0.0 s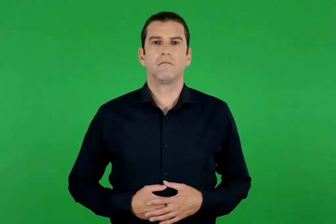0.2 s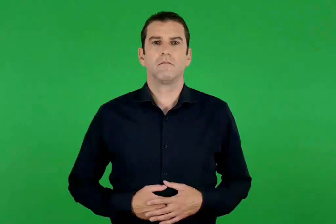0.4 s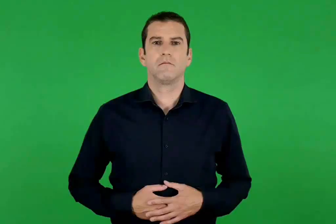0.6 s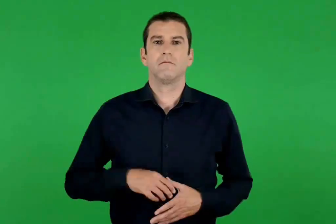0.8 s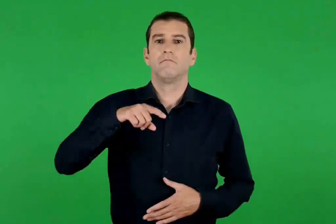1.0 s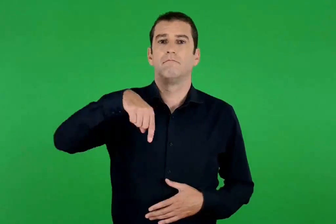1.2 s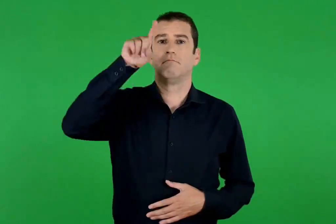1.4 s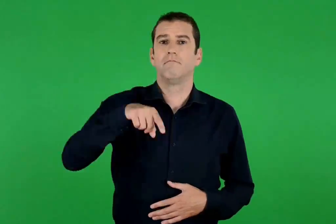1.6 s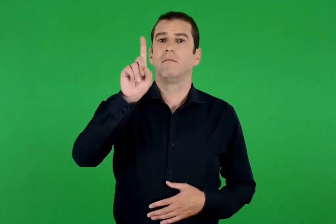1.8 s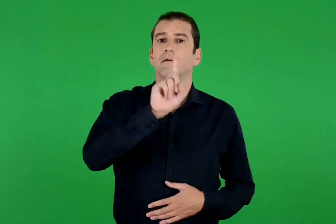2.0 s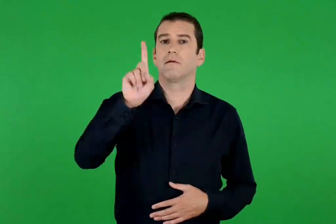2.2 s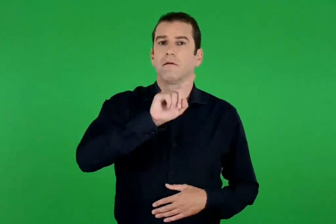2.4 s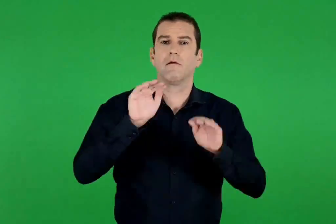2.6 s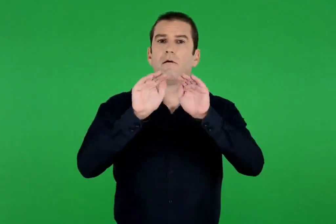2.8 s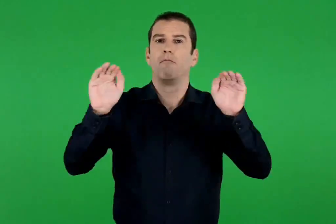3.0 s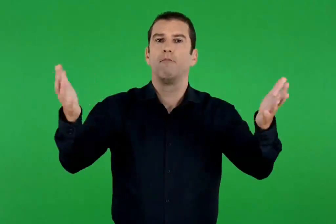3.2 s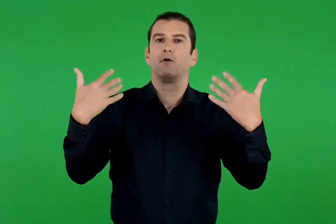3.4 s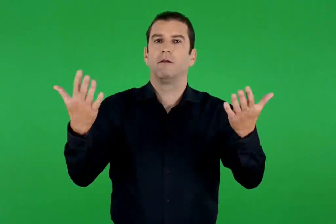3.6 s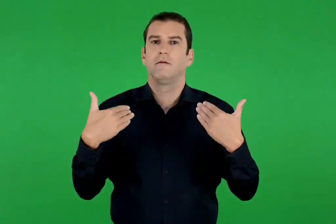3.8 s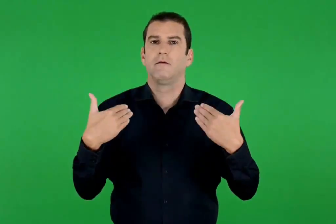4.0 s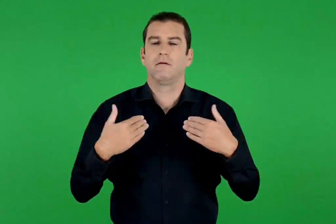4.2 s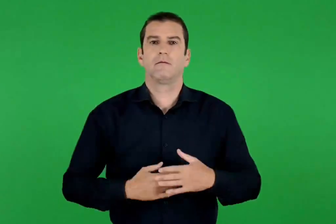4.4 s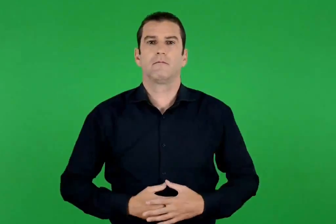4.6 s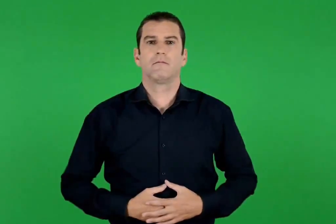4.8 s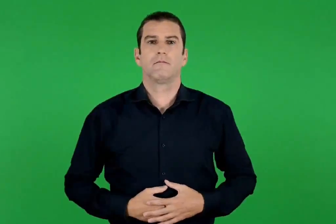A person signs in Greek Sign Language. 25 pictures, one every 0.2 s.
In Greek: η κυριακάτικη πρόσκληση
